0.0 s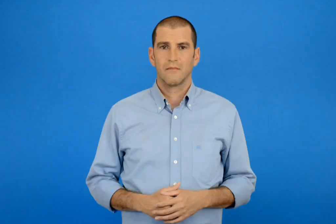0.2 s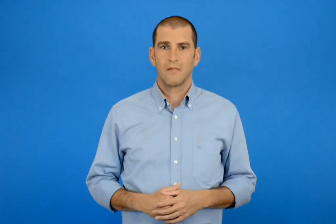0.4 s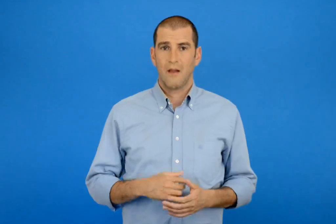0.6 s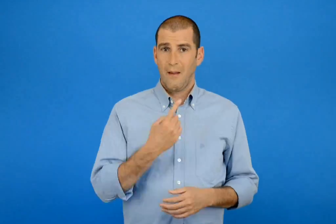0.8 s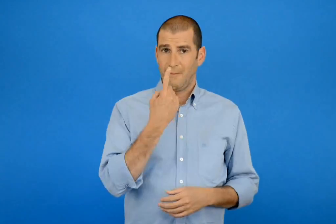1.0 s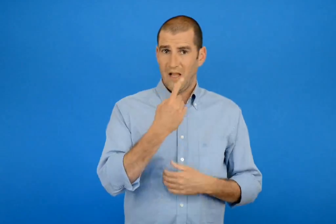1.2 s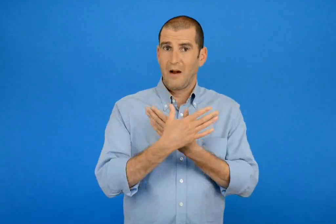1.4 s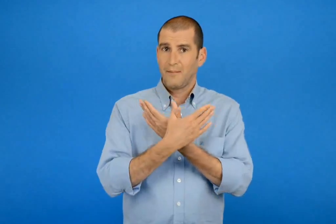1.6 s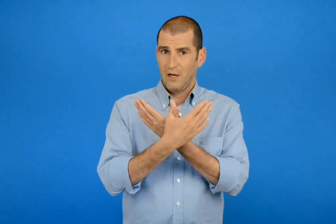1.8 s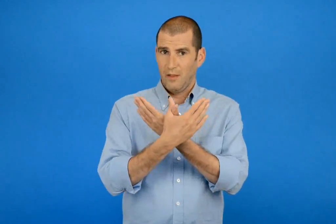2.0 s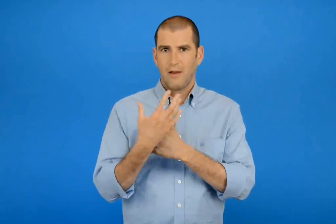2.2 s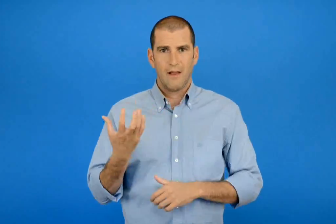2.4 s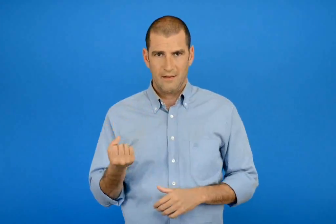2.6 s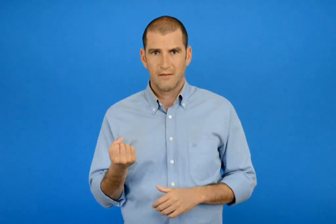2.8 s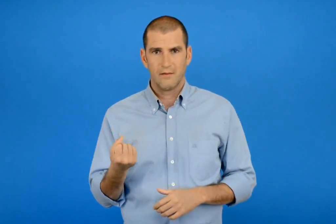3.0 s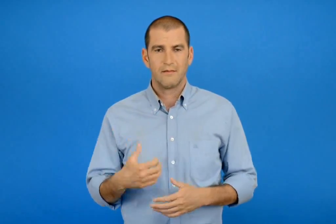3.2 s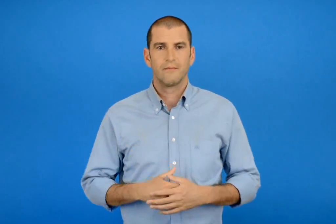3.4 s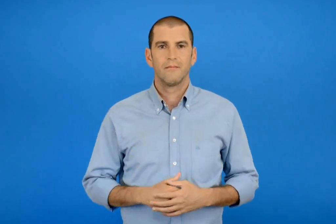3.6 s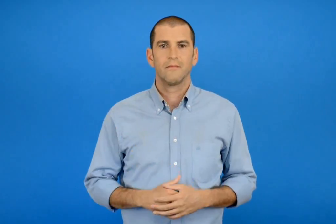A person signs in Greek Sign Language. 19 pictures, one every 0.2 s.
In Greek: η μια πεταλούδα έχει
